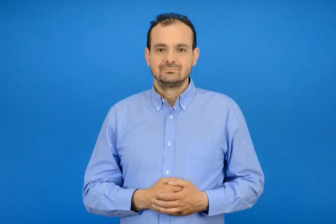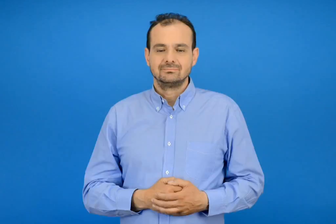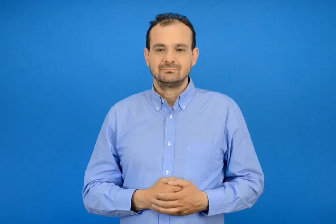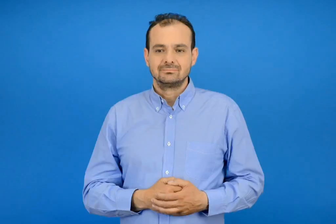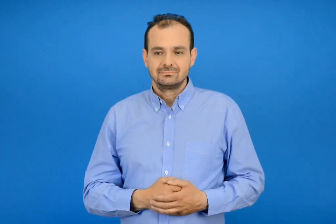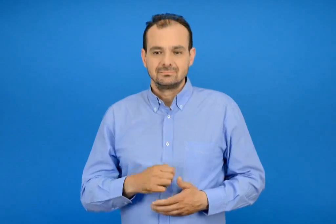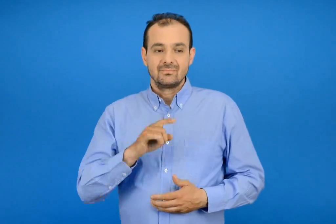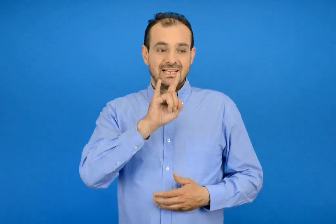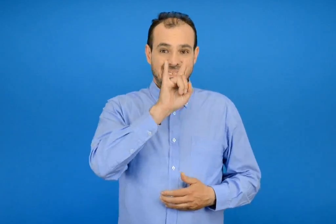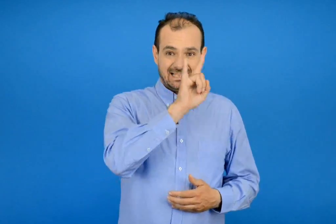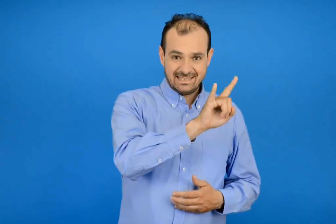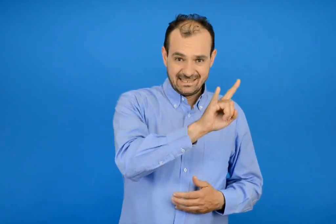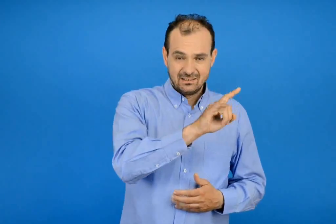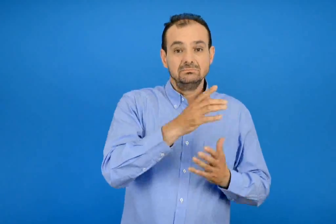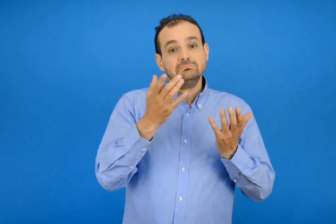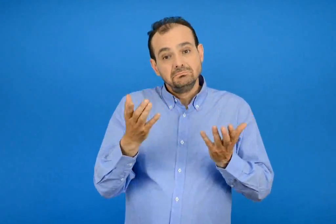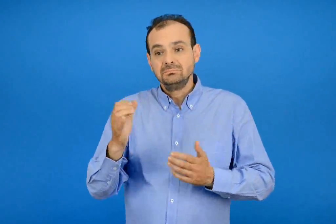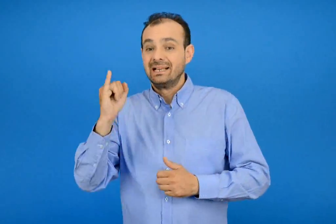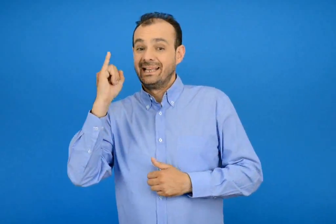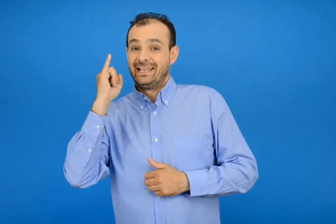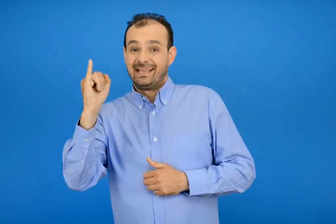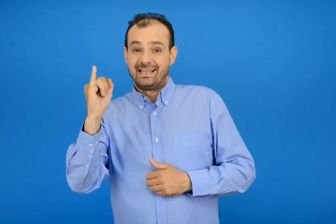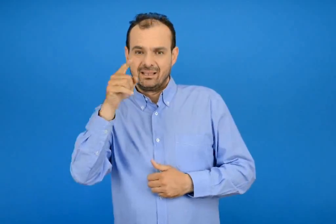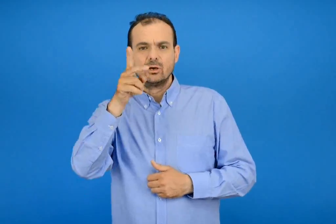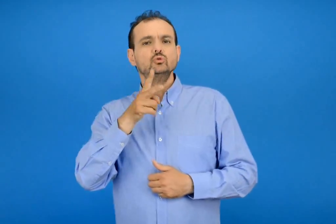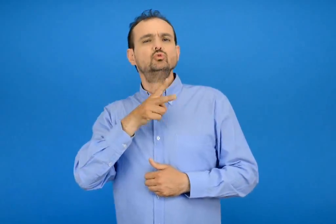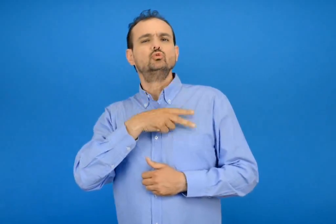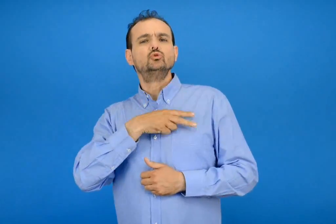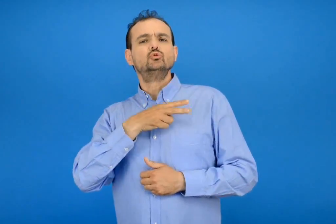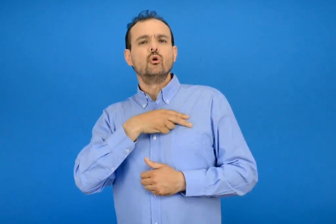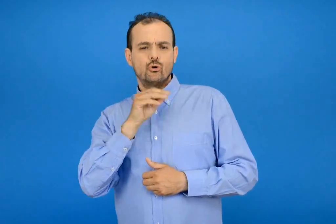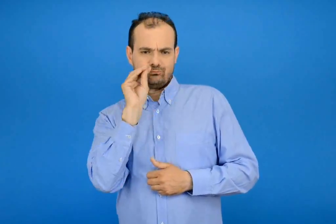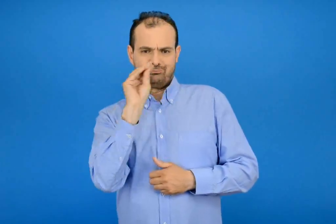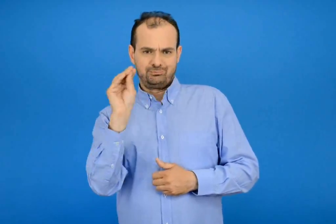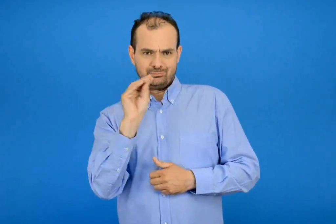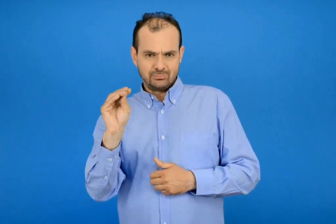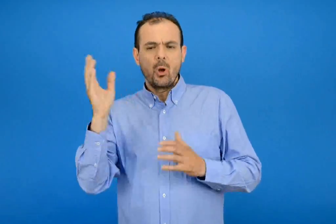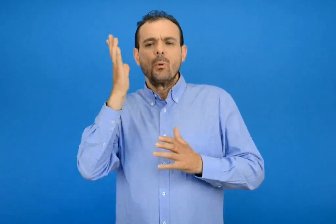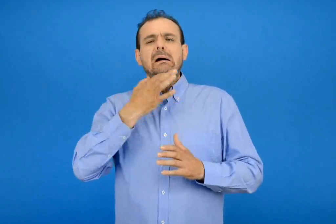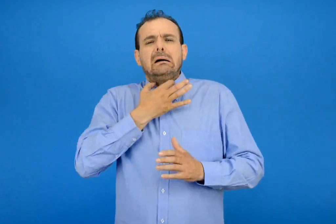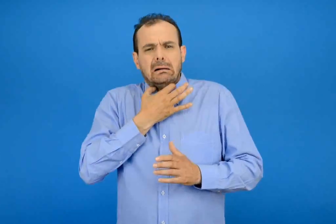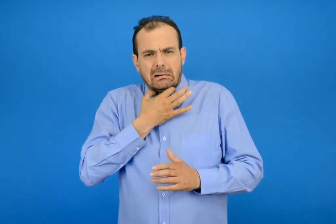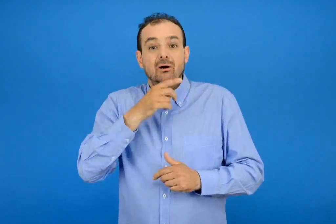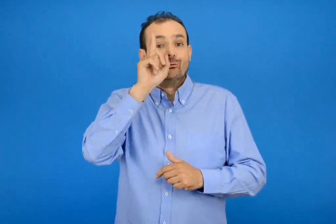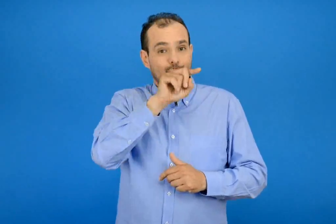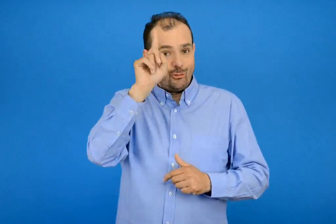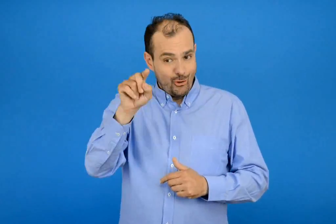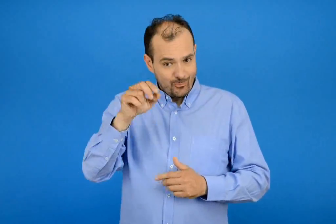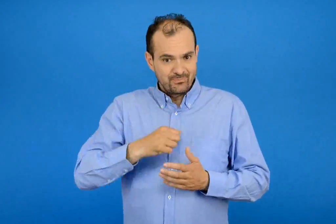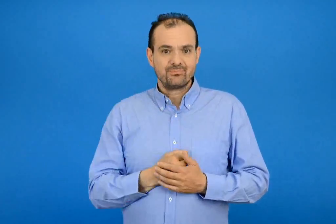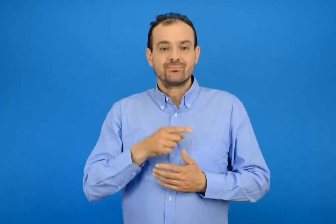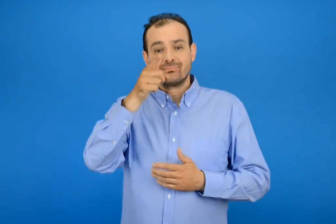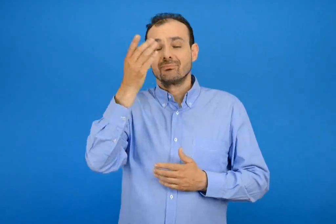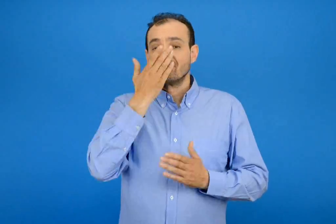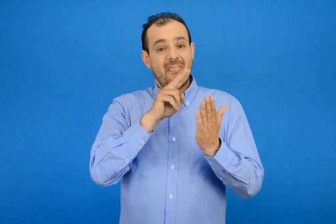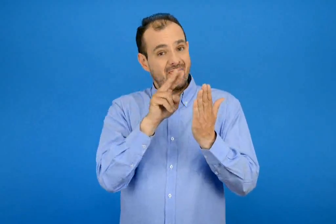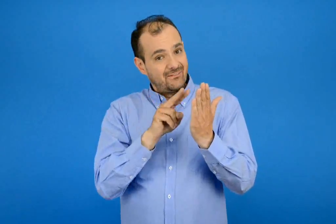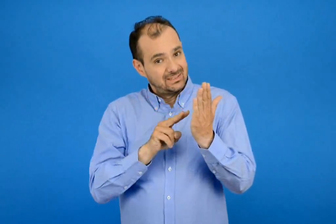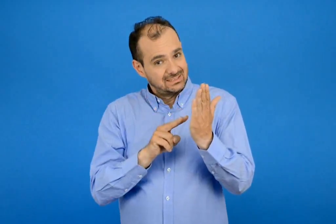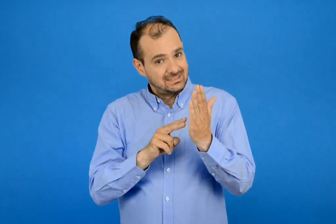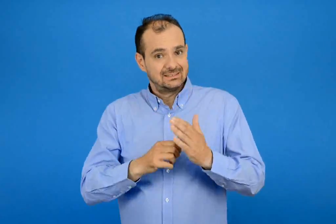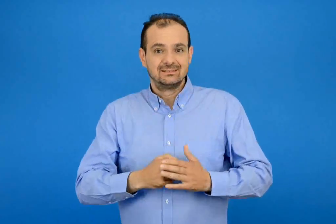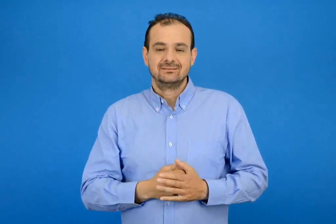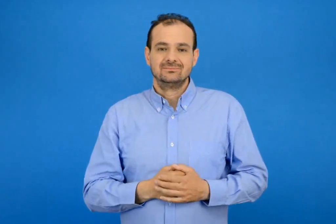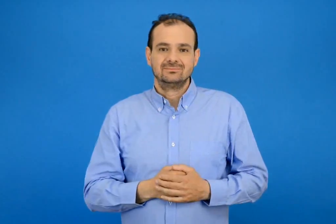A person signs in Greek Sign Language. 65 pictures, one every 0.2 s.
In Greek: συμπλήρωσε το σωστό η η ι βάλε τόνο όπου χρειάζεται και διάβασε
